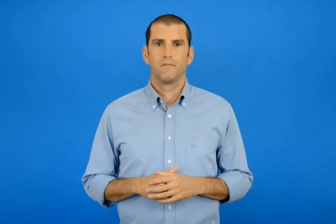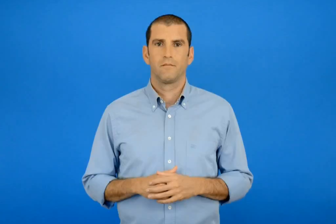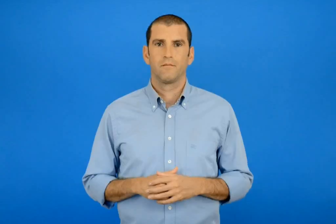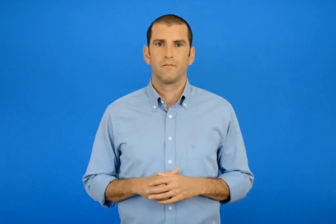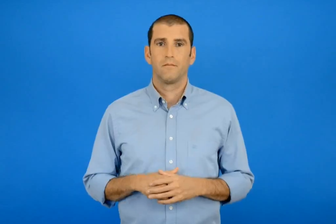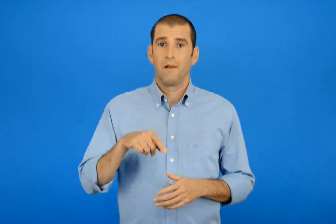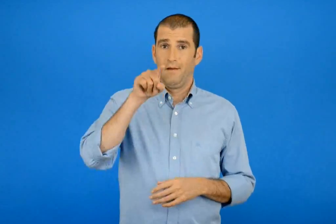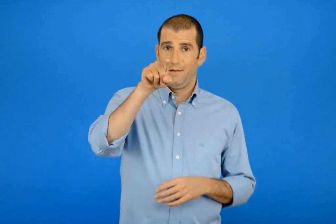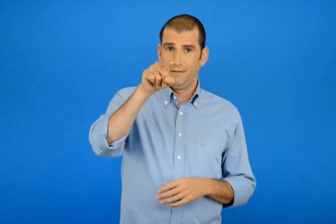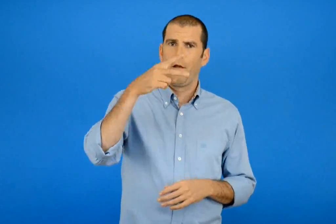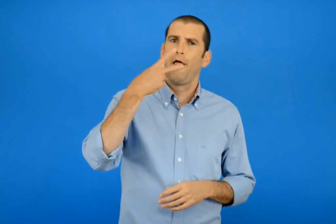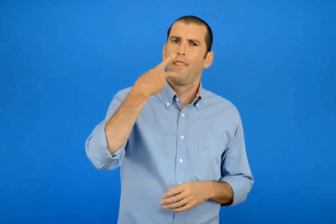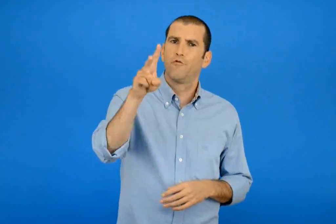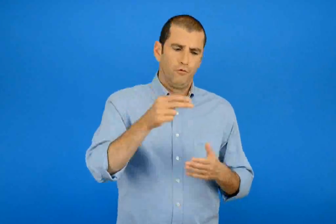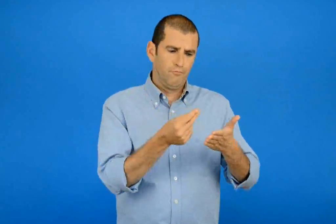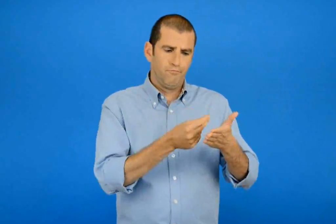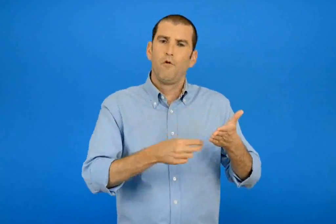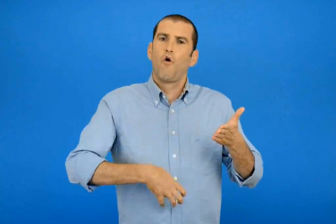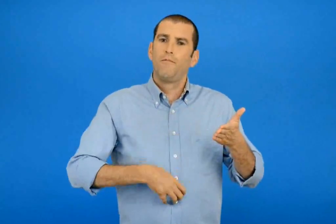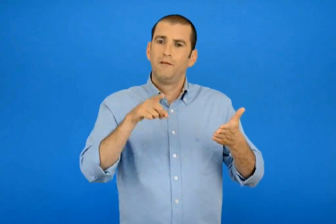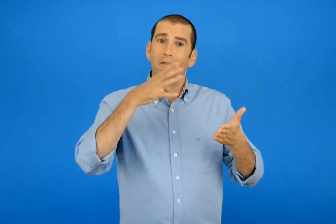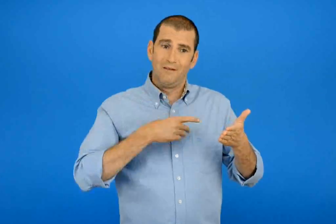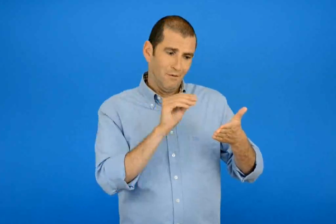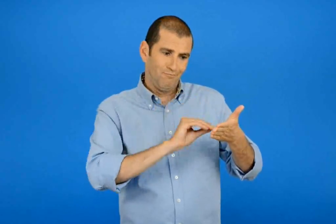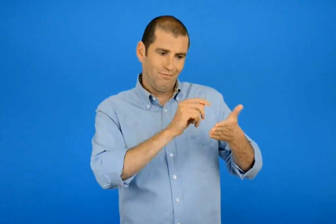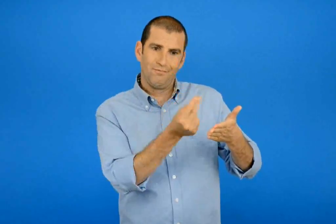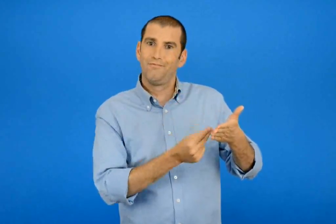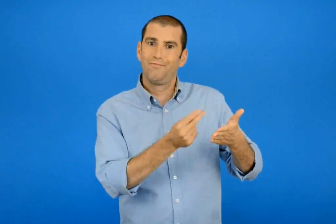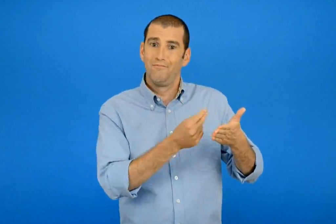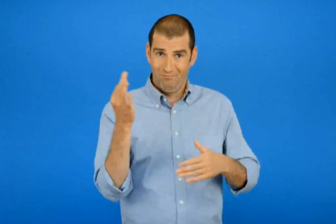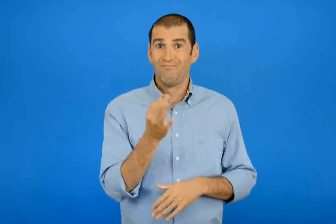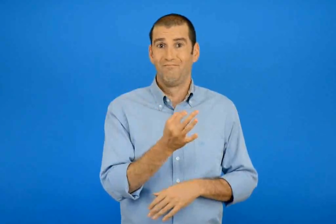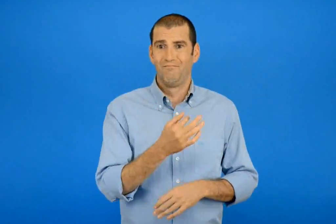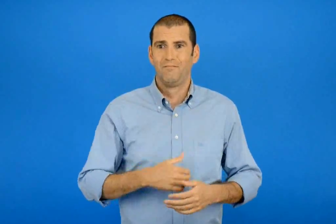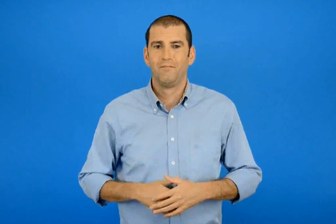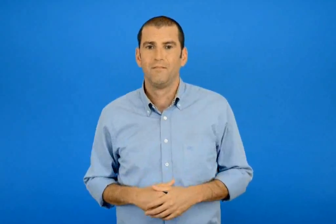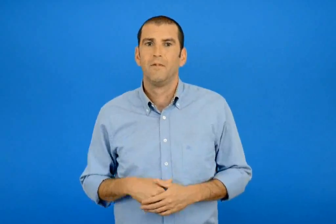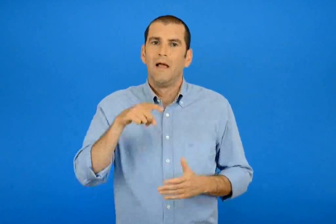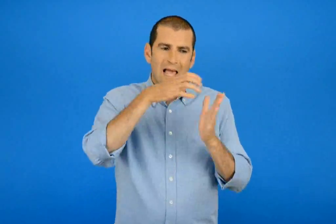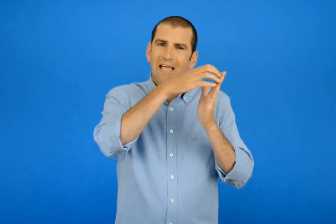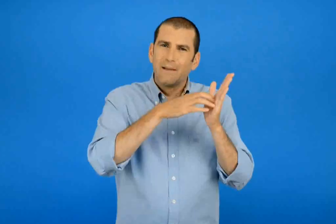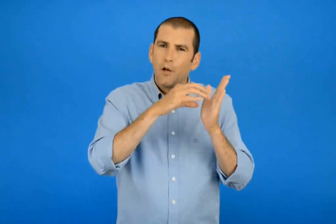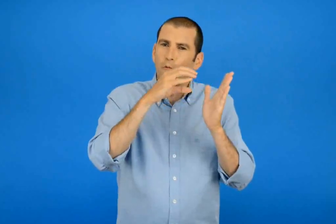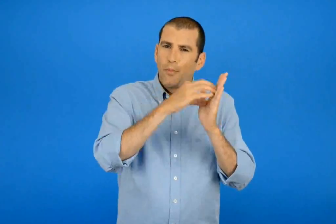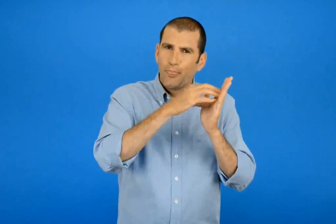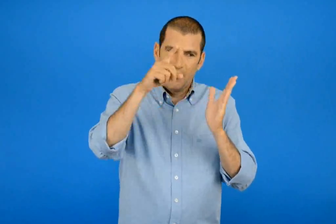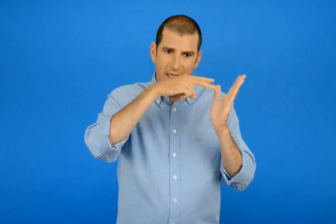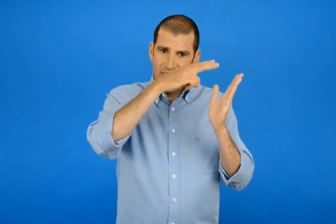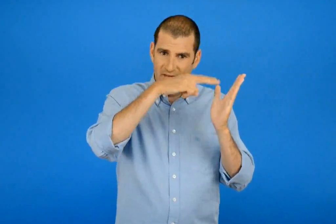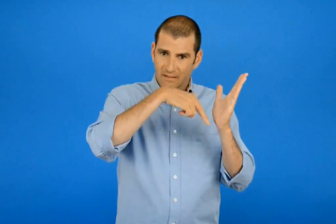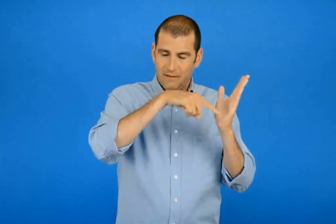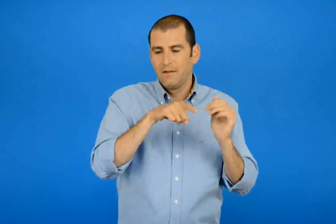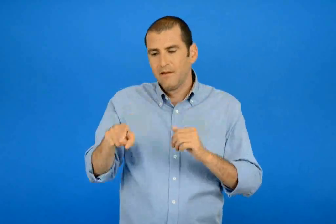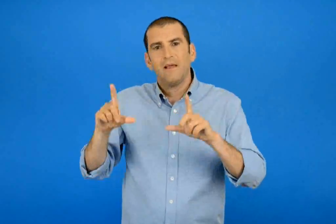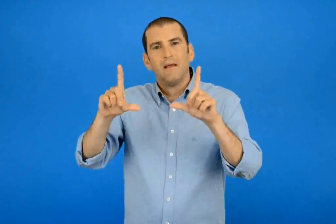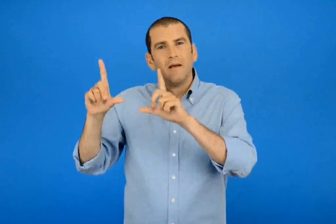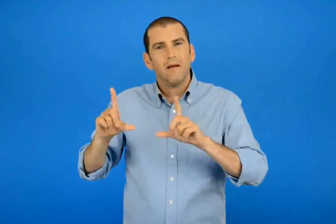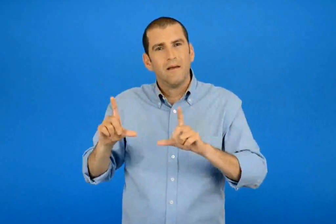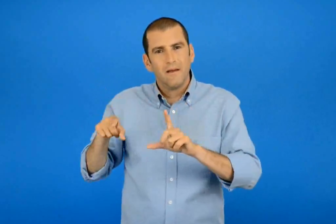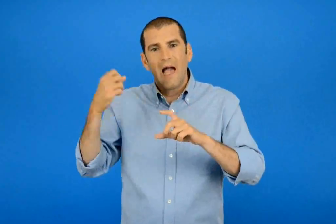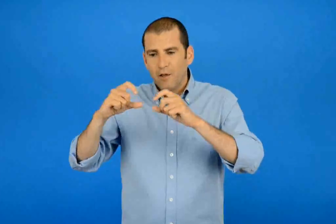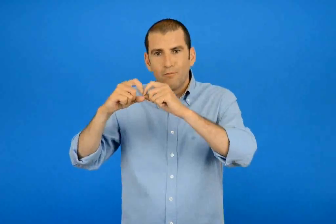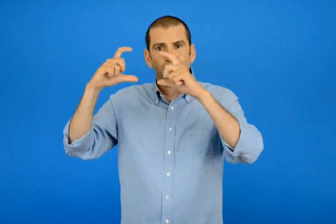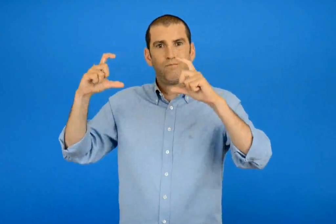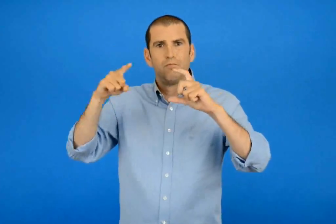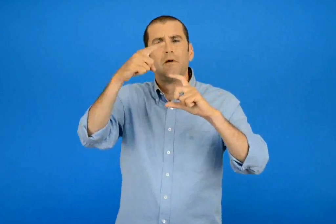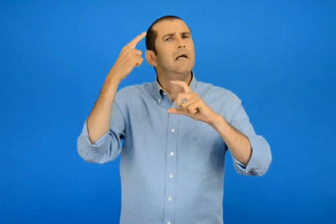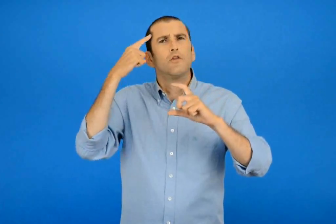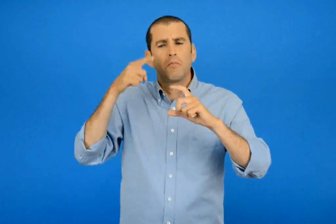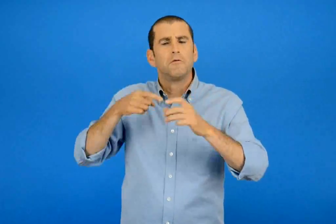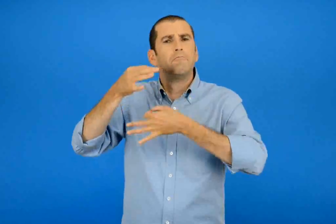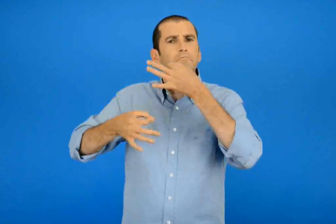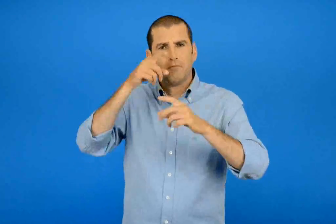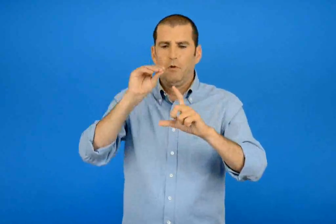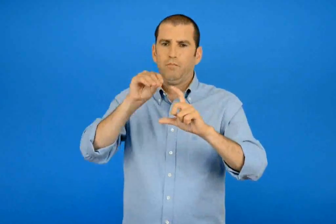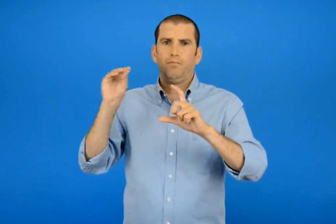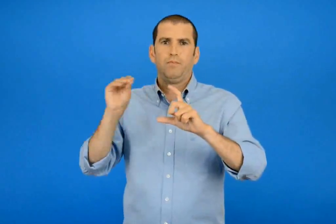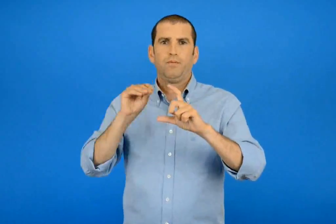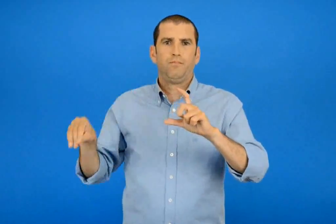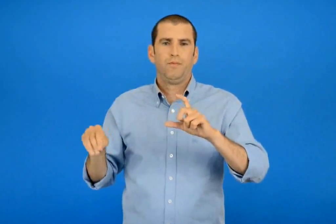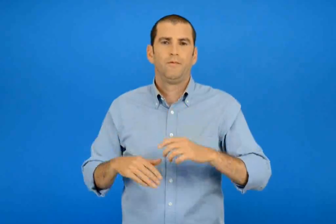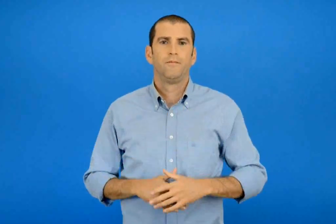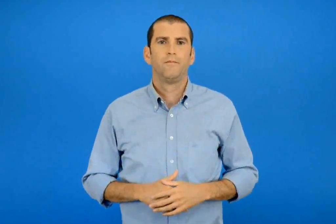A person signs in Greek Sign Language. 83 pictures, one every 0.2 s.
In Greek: δε θα ήταν ωραίο να φτιάξεις και εσύ το δικό σου κόμικς ; διάβασε το σύντομο κείμενο και γράψε στα μπαλονάκια οτιδήποτε νομίζεις πως λένε οι ήρωες
